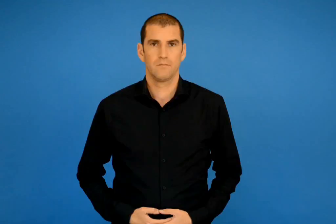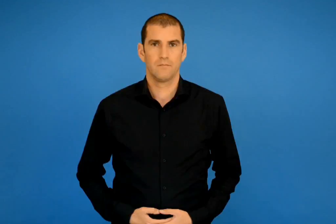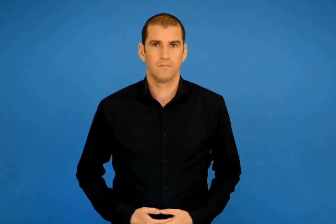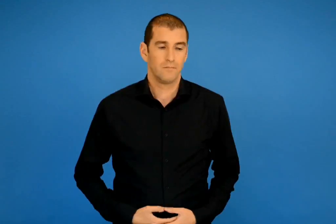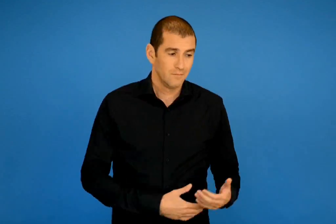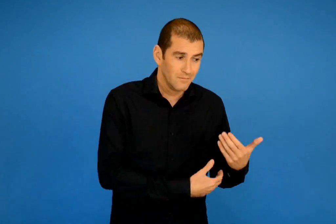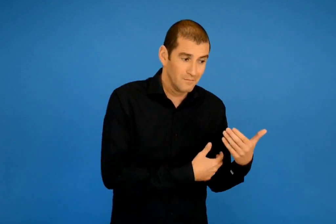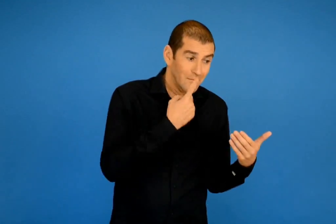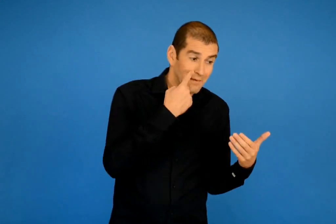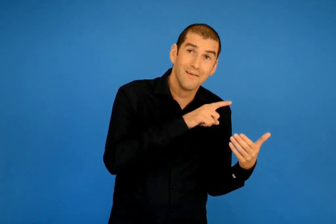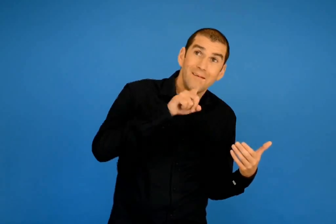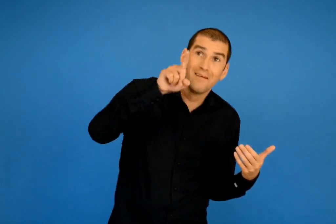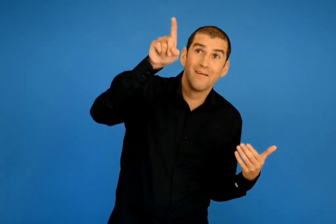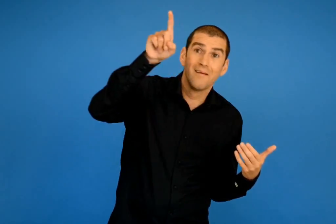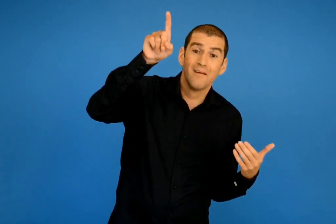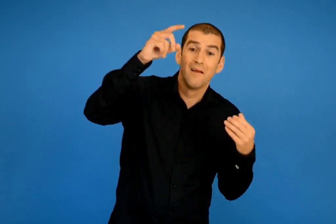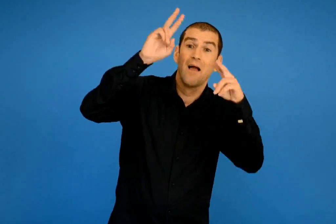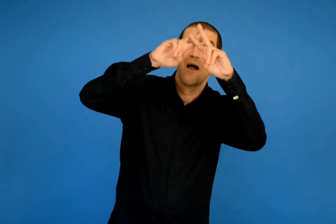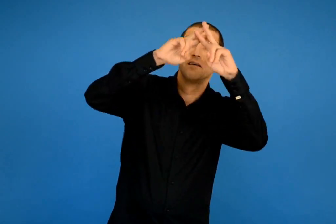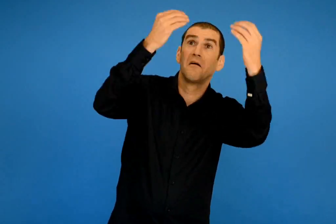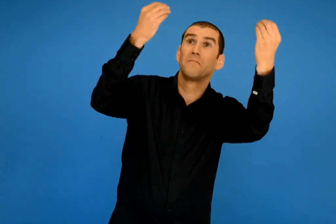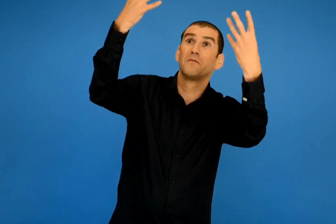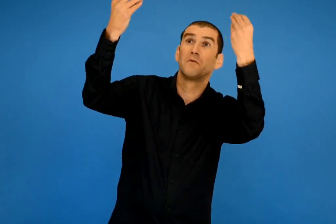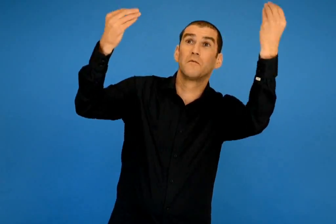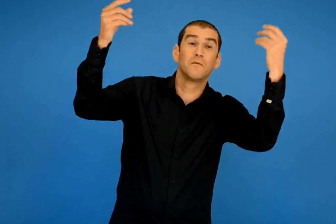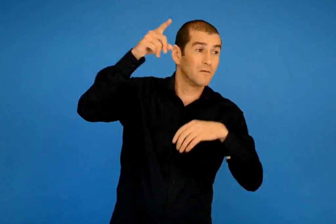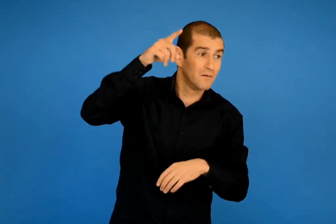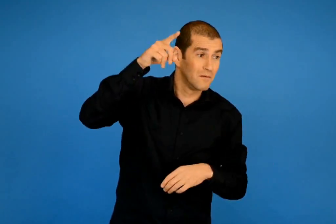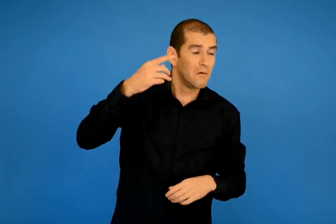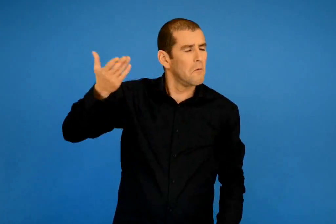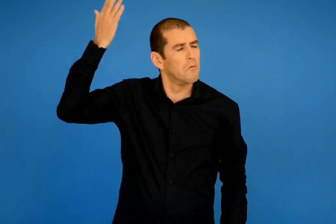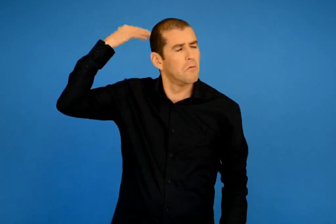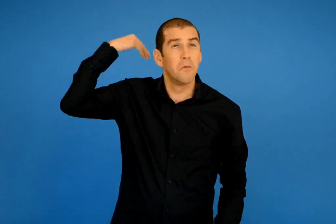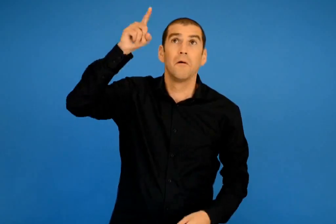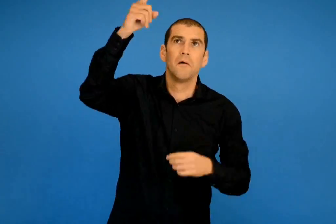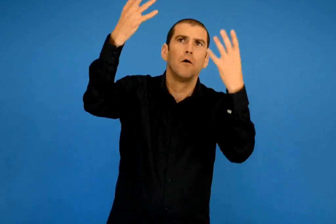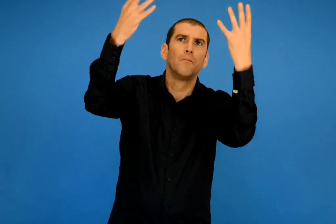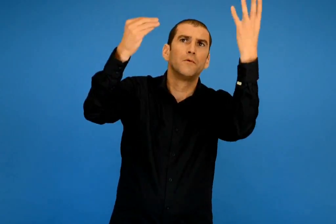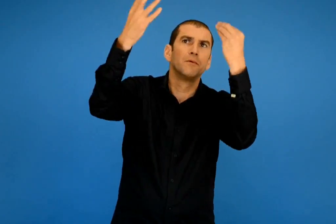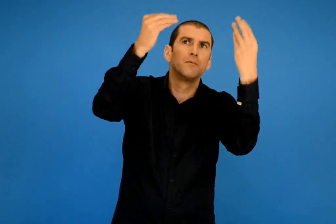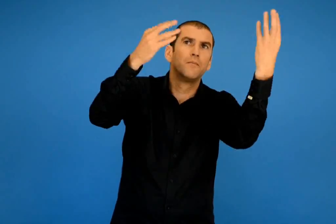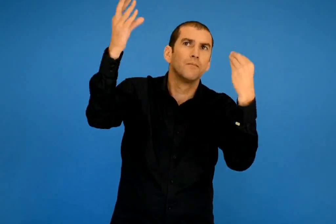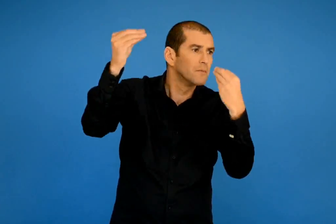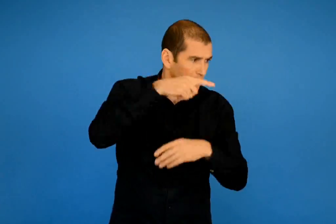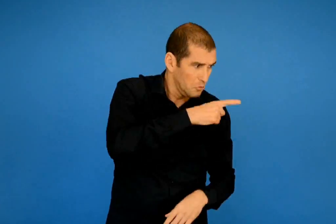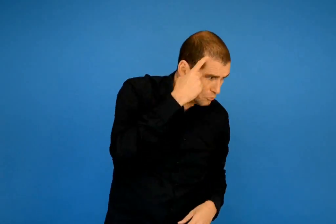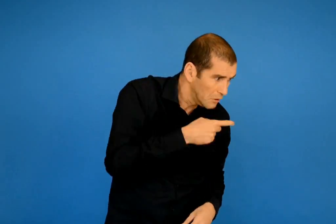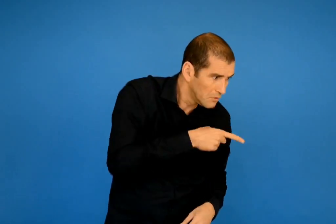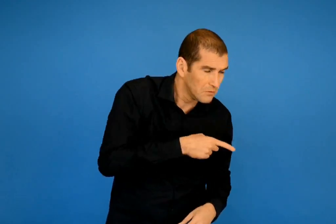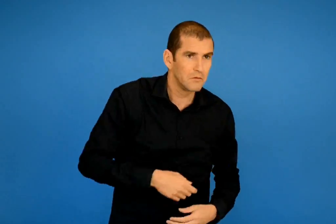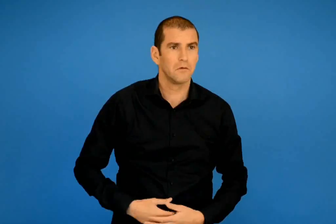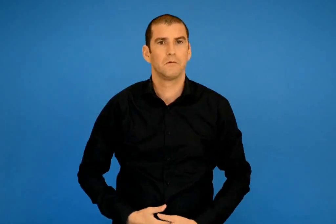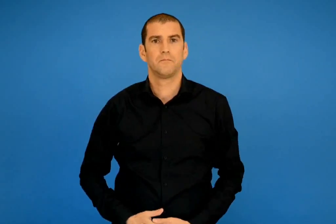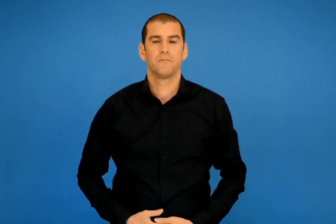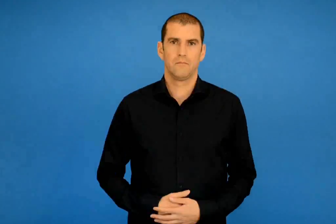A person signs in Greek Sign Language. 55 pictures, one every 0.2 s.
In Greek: κοιτά μικρέ τα αστεράκια πως λάμπουνε στον ουρανό ξέρεις πως πολλά από αυτά έχουν πεθάνει εδώ και χρονιά πια ;
